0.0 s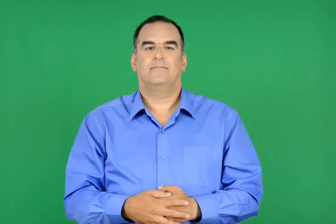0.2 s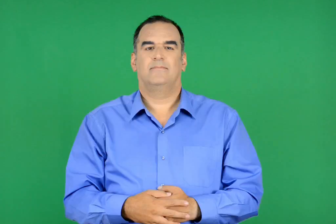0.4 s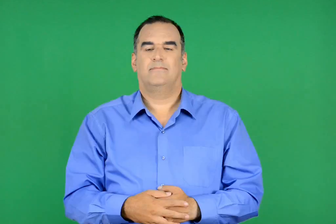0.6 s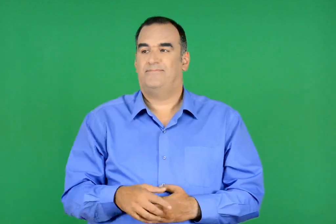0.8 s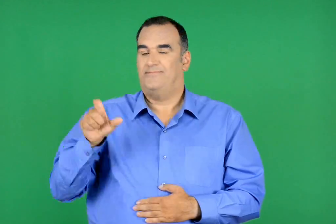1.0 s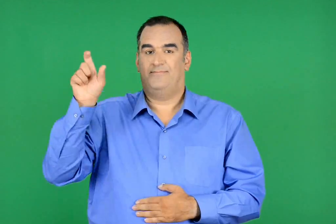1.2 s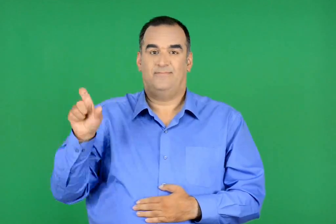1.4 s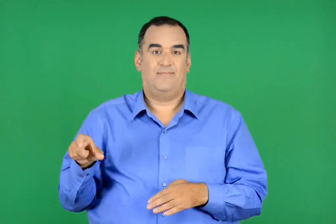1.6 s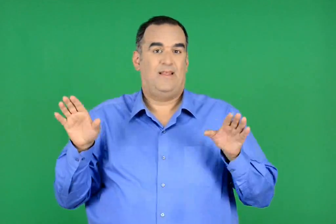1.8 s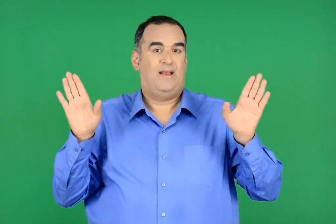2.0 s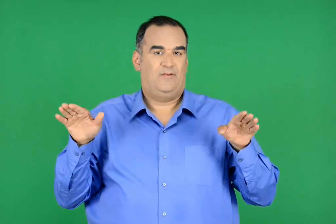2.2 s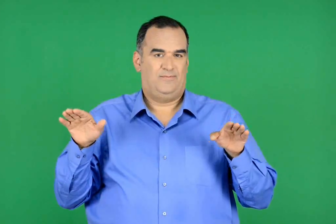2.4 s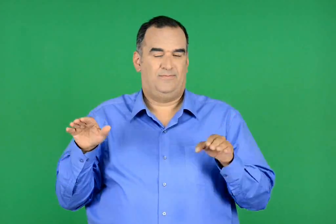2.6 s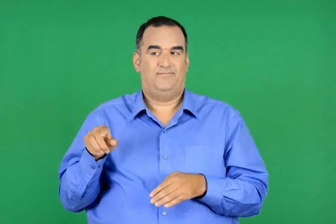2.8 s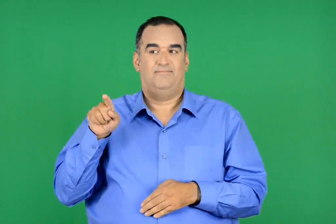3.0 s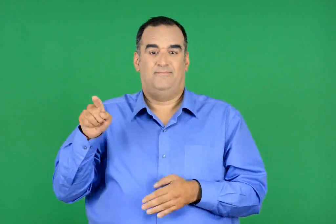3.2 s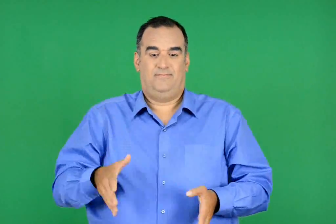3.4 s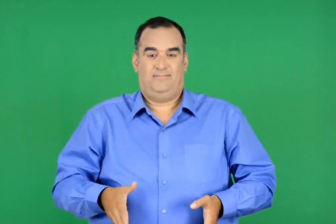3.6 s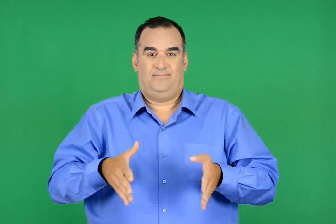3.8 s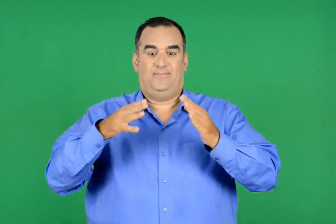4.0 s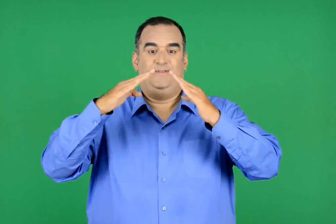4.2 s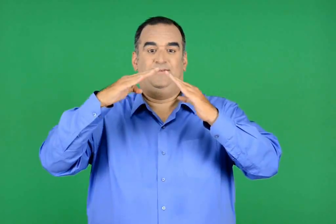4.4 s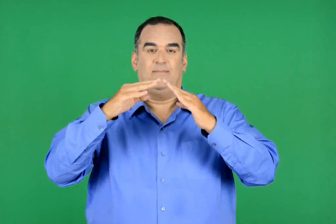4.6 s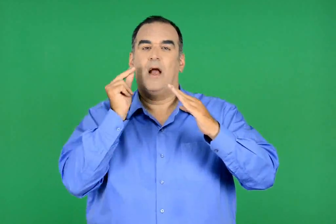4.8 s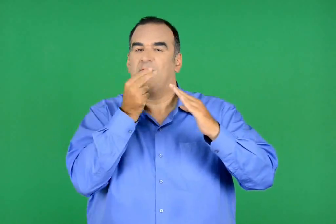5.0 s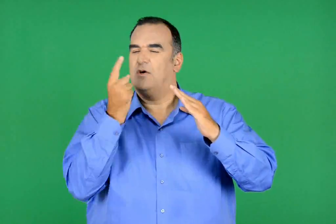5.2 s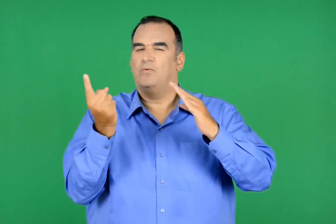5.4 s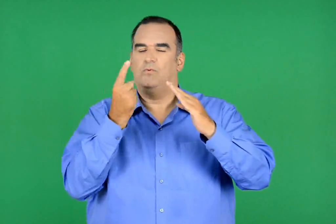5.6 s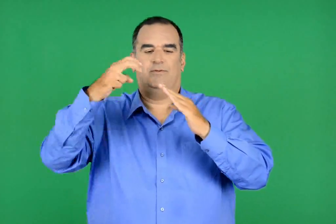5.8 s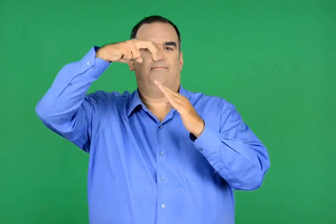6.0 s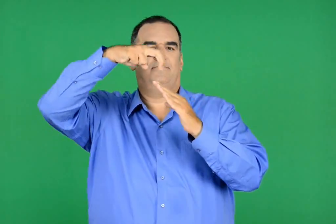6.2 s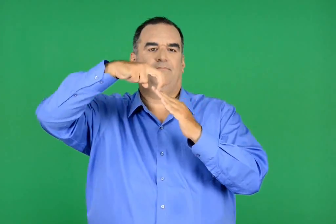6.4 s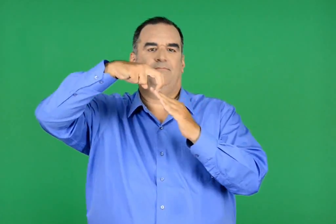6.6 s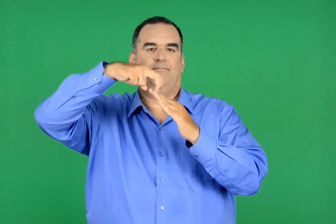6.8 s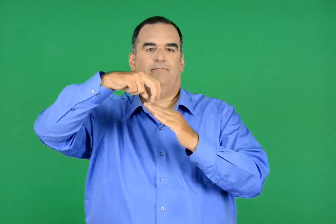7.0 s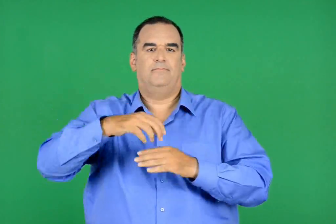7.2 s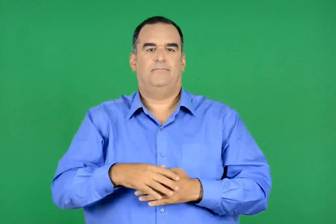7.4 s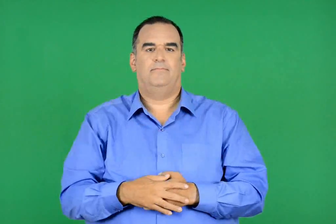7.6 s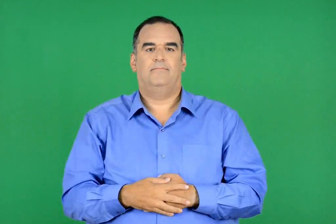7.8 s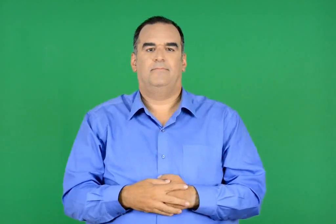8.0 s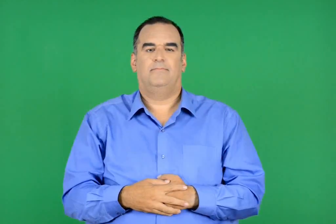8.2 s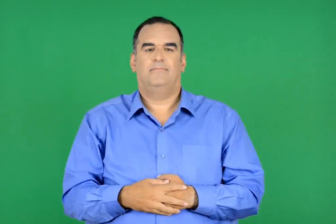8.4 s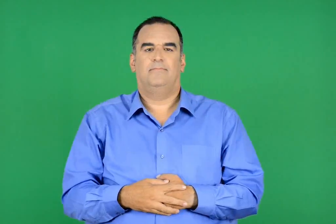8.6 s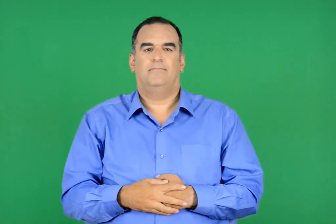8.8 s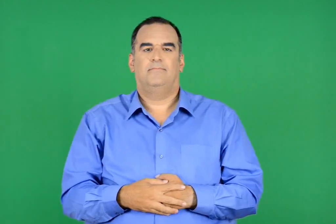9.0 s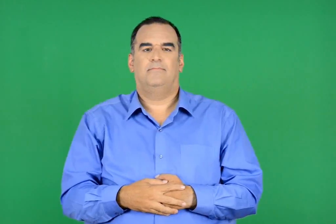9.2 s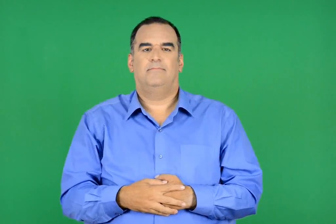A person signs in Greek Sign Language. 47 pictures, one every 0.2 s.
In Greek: όσο για τον κύριο άγγελο , αυτός περνούσε τα απογεύματα του πάνω στη στέγη της πολυκατοικίας
